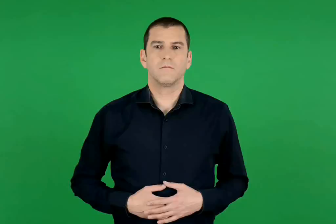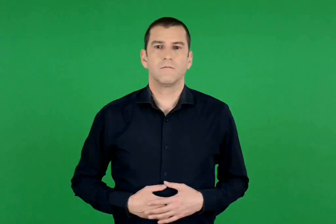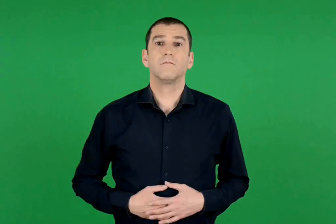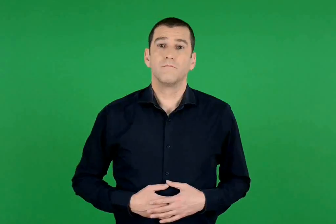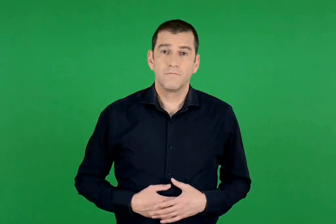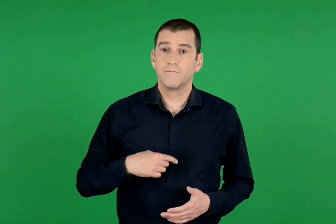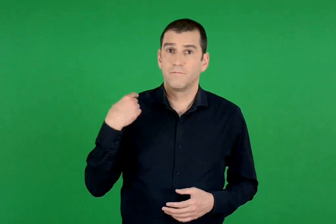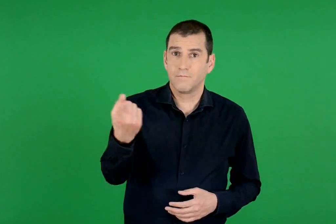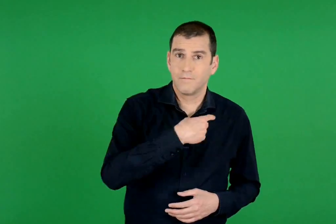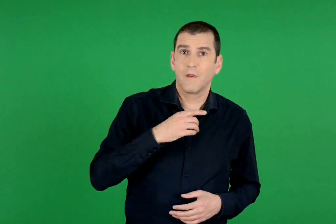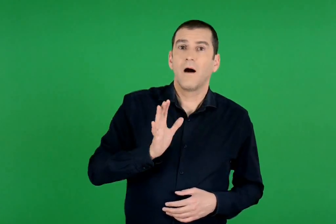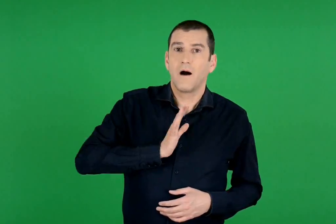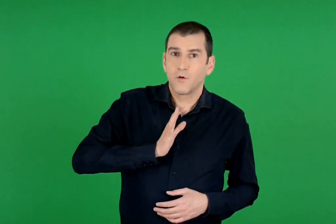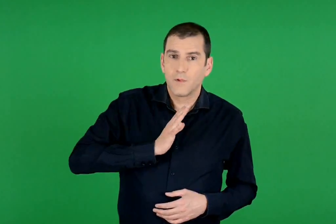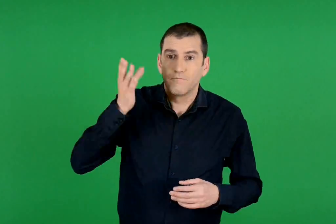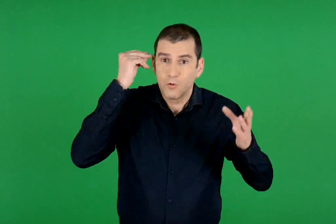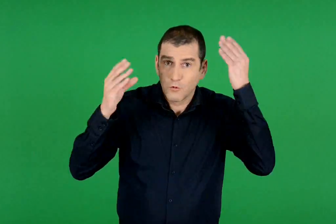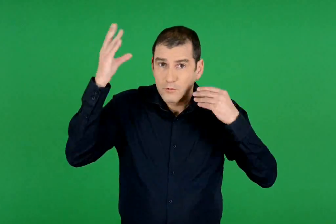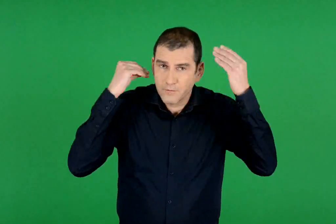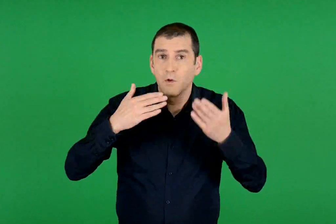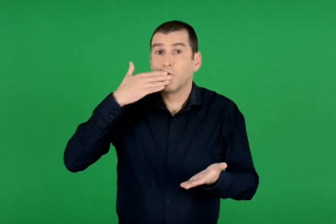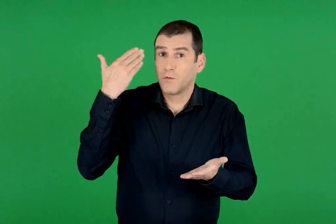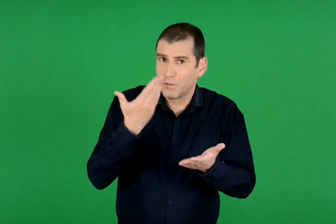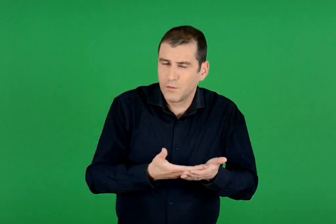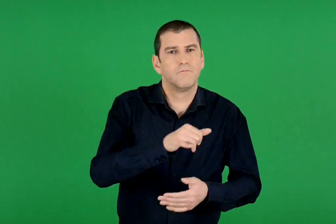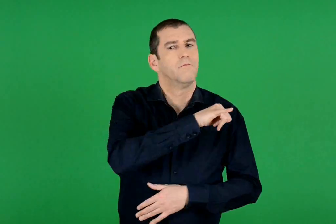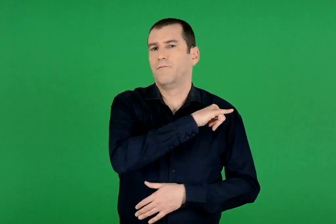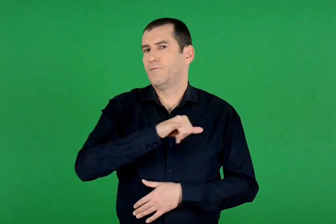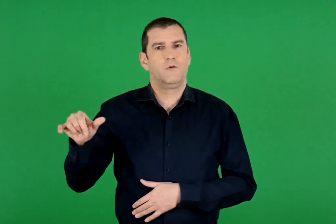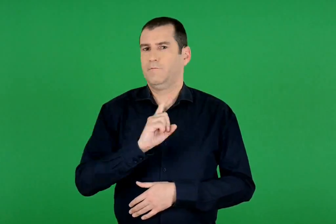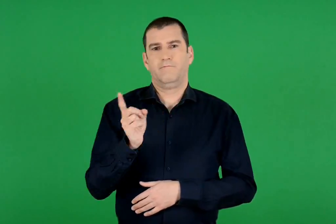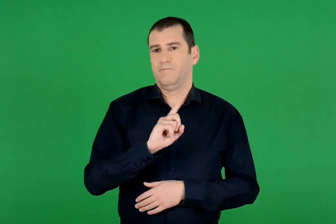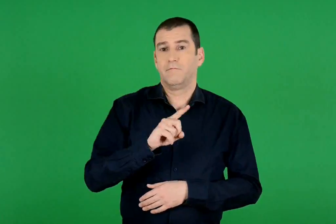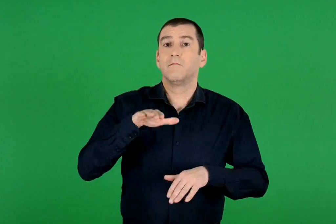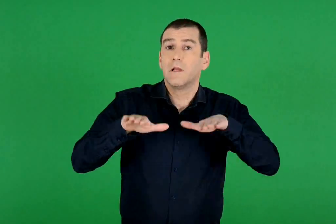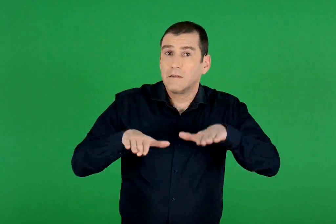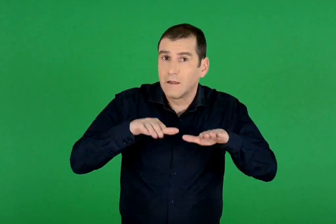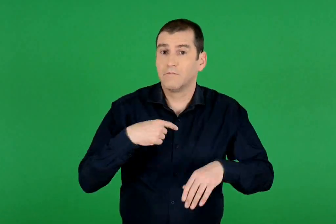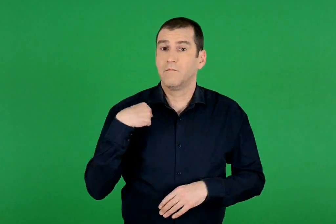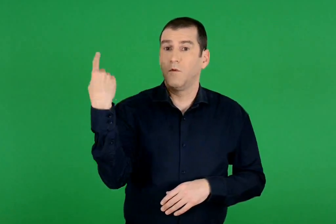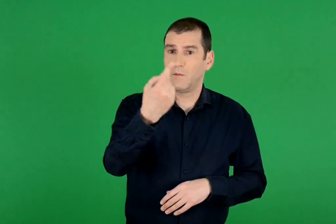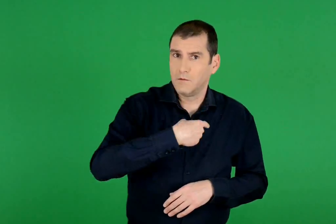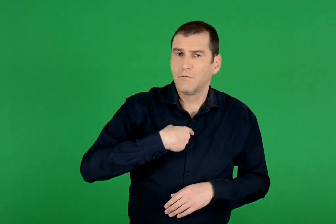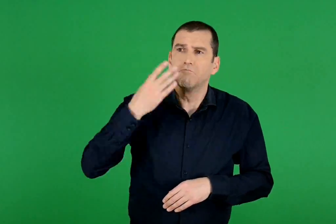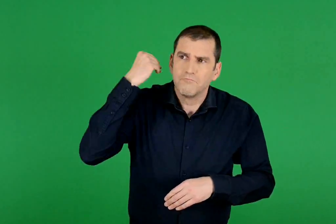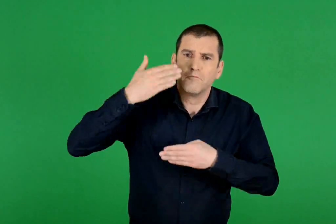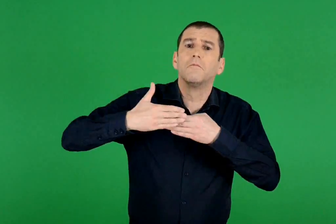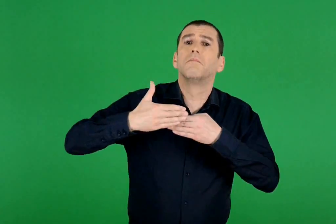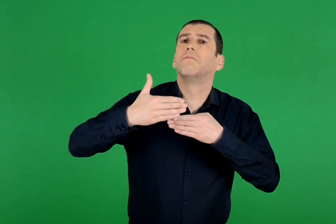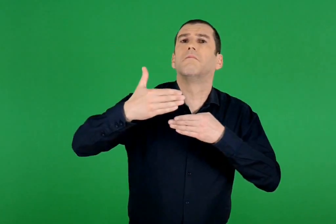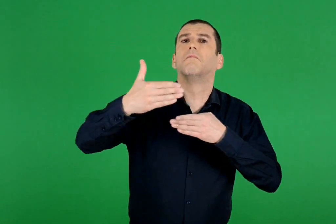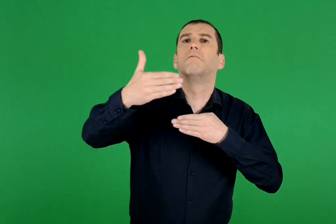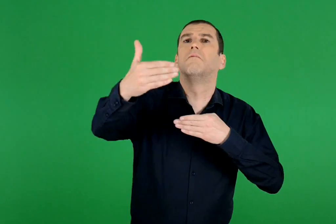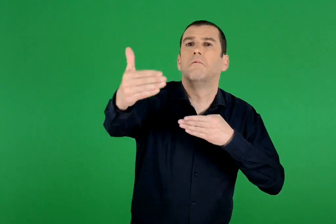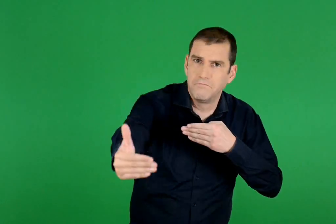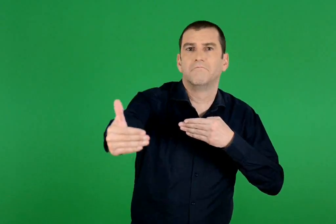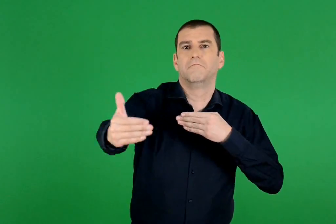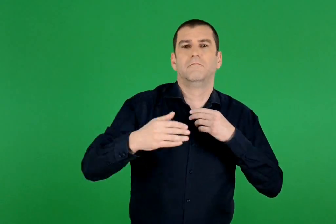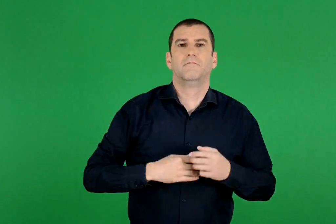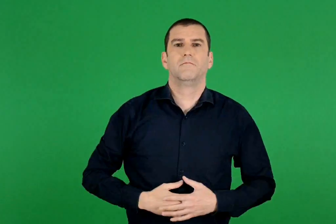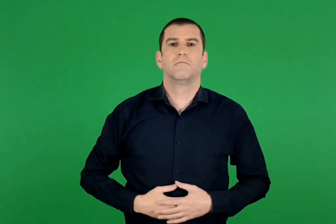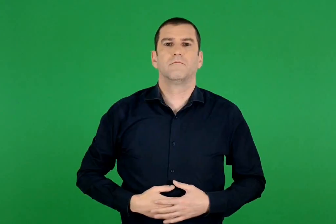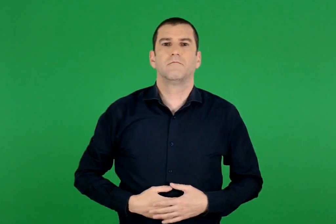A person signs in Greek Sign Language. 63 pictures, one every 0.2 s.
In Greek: το ταξίδι , όμως , της ανθρώπινης γνώσης δεν τελειώνει ποτέ. εξαρτάται και από μας πόσο μακριά θα φτάσουμε
